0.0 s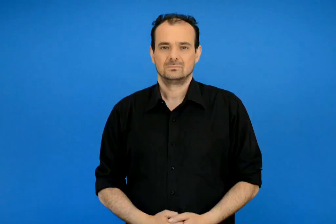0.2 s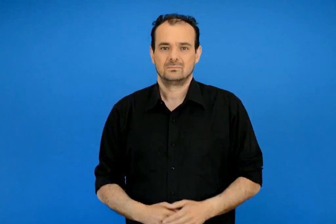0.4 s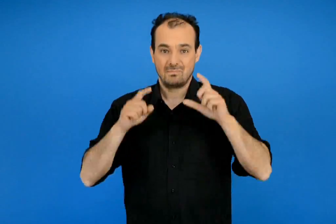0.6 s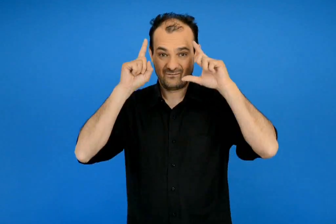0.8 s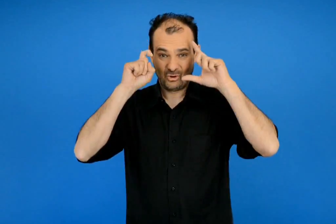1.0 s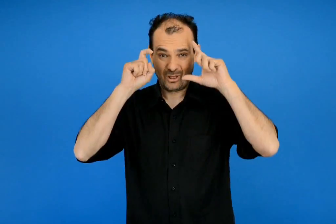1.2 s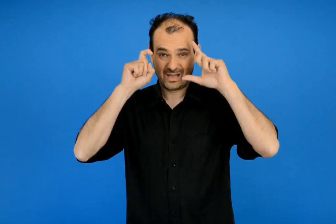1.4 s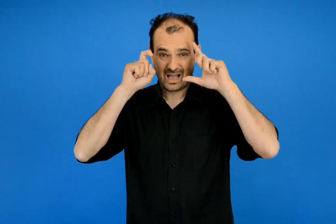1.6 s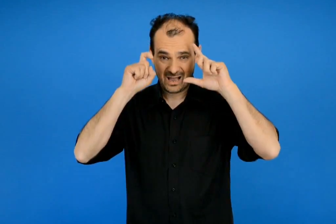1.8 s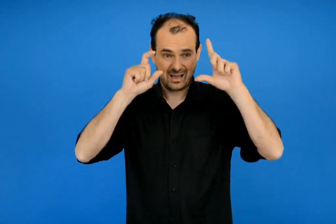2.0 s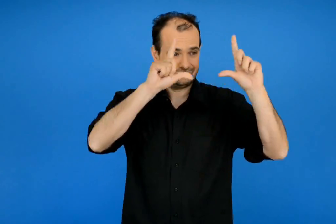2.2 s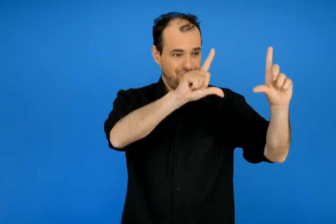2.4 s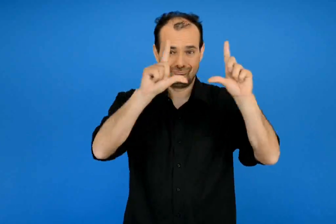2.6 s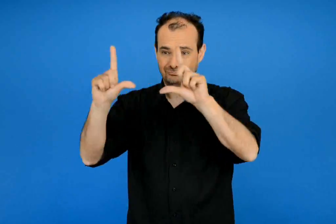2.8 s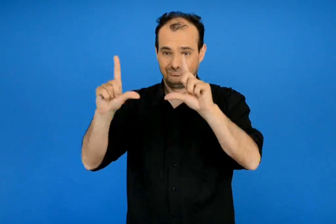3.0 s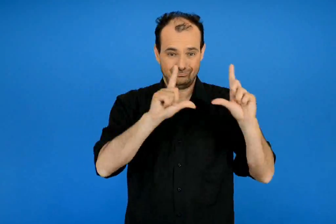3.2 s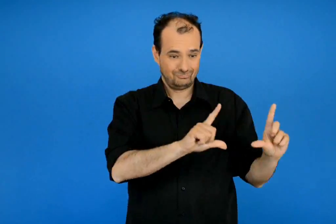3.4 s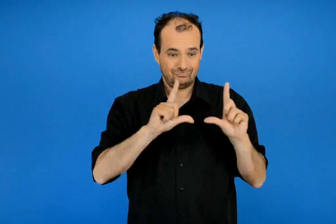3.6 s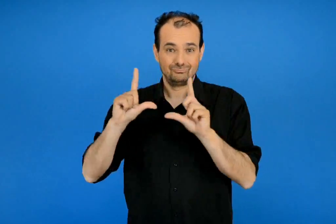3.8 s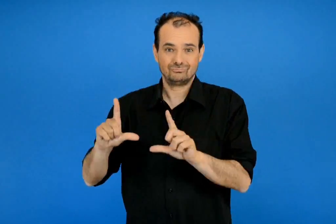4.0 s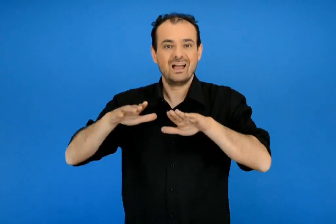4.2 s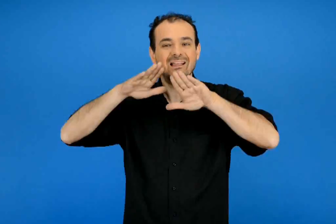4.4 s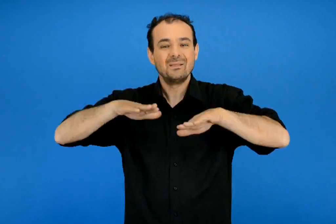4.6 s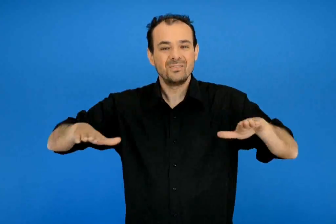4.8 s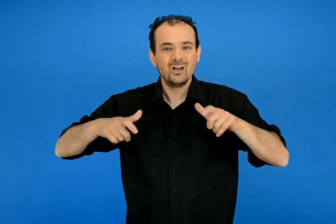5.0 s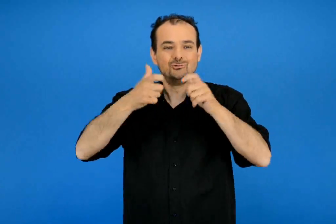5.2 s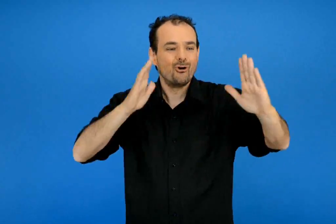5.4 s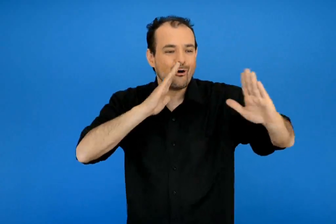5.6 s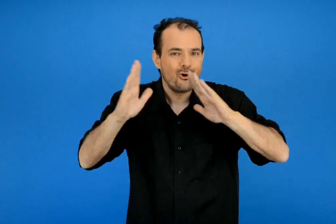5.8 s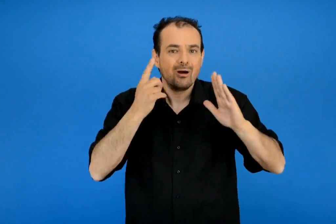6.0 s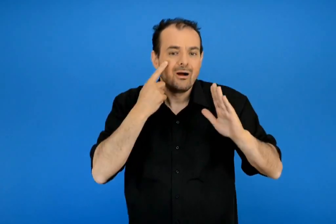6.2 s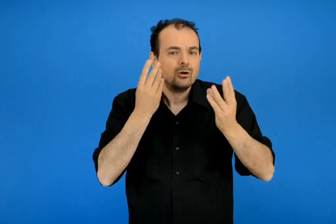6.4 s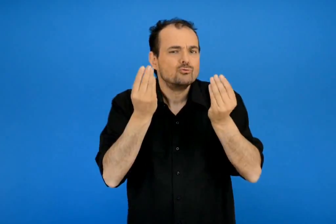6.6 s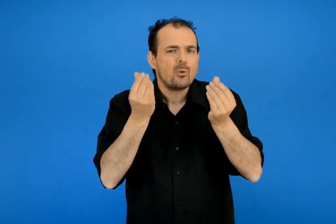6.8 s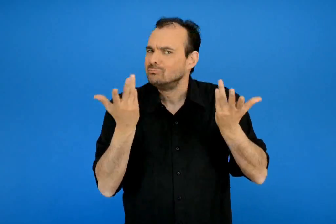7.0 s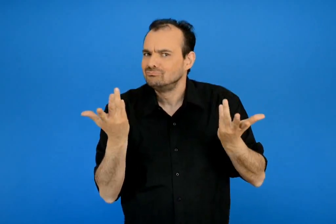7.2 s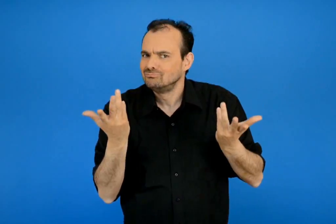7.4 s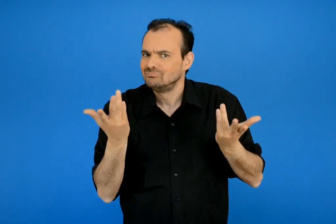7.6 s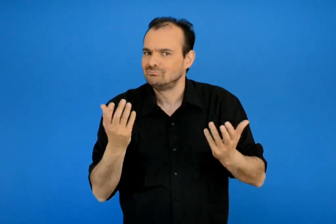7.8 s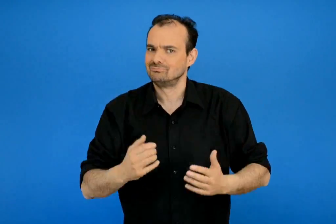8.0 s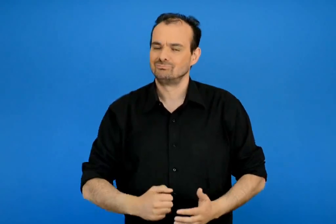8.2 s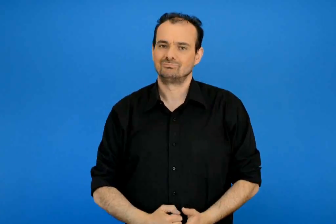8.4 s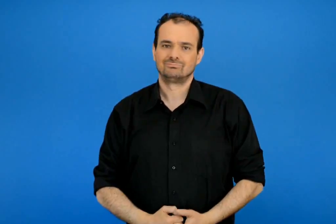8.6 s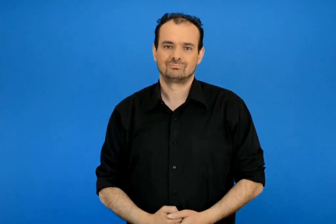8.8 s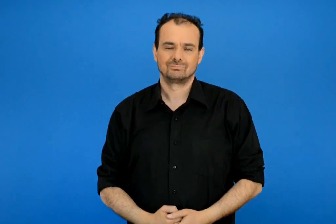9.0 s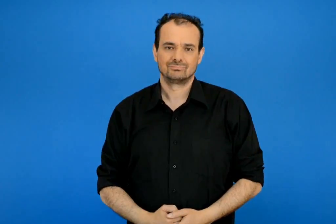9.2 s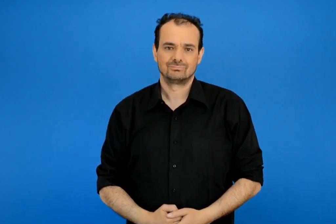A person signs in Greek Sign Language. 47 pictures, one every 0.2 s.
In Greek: με ποιο τρόπο τα παιδιά στις φωτογραφίες φροντίζουν το σχολείο τους ;
